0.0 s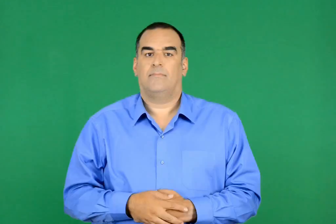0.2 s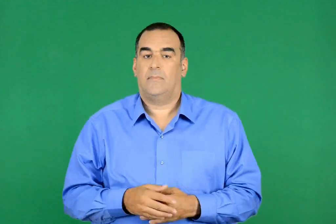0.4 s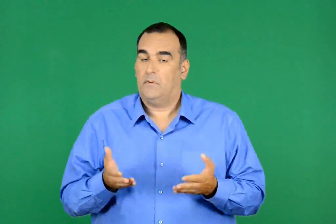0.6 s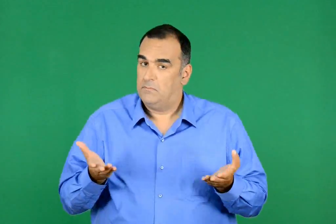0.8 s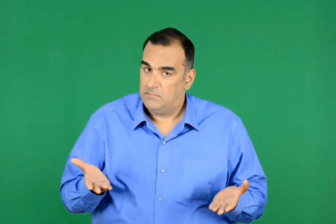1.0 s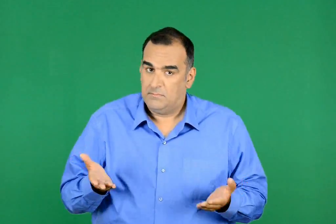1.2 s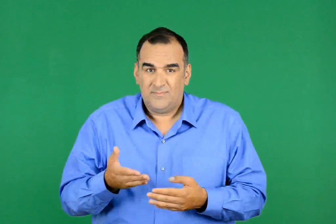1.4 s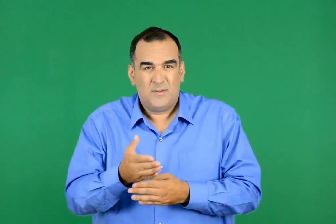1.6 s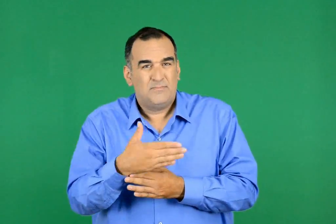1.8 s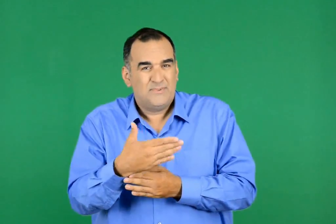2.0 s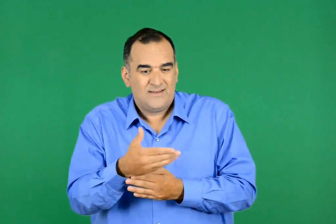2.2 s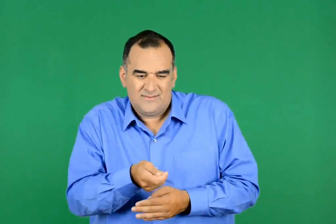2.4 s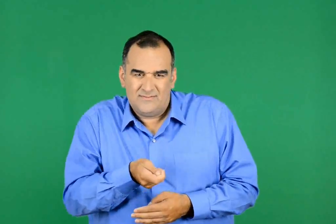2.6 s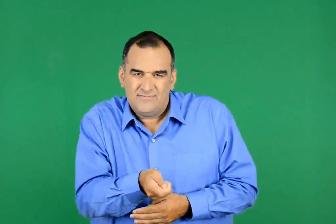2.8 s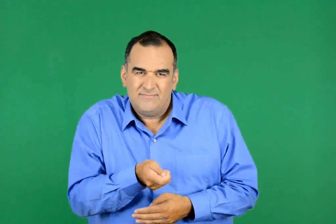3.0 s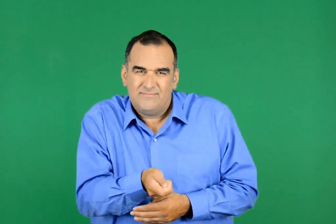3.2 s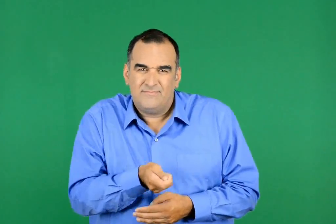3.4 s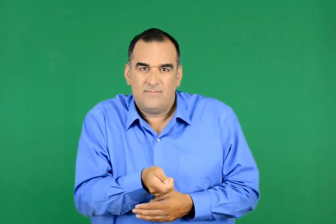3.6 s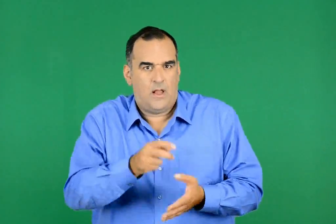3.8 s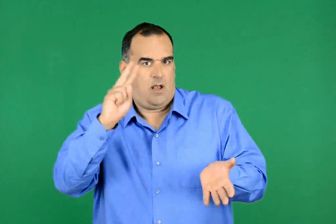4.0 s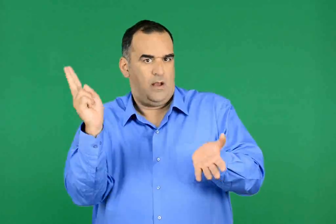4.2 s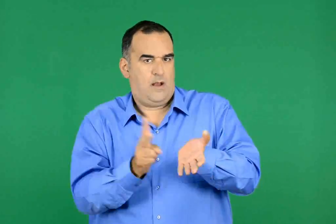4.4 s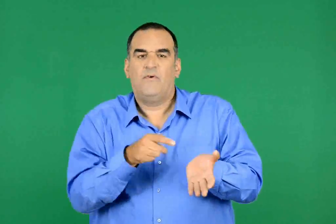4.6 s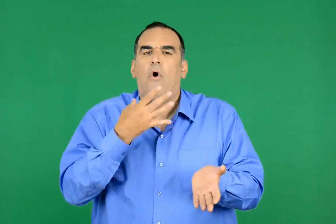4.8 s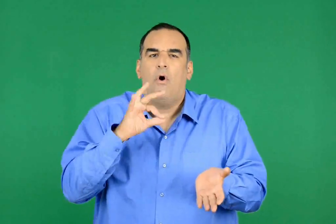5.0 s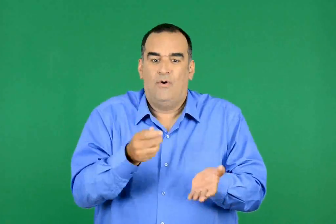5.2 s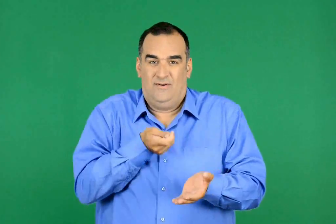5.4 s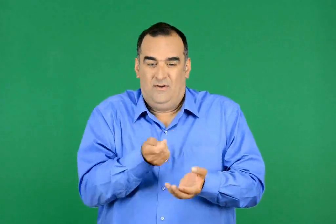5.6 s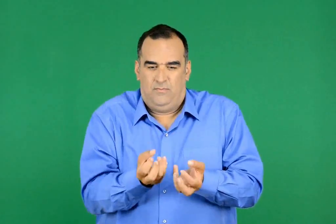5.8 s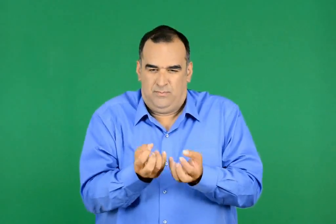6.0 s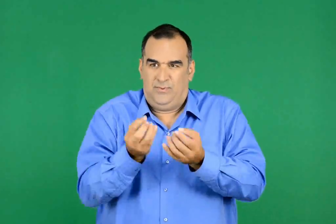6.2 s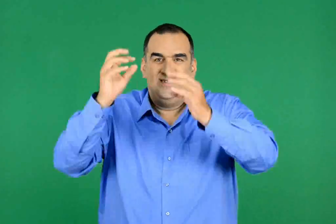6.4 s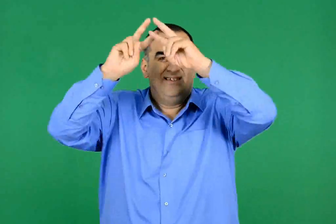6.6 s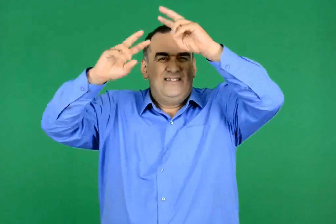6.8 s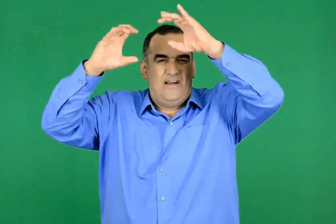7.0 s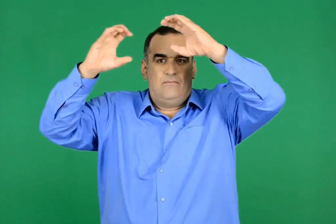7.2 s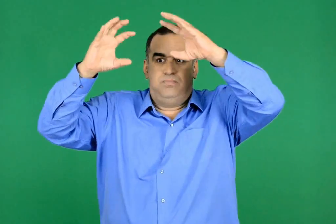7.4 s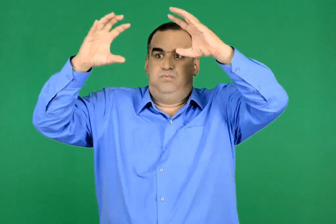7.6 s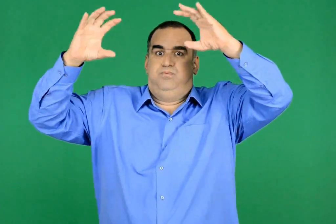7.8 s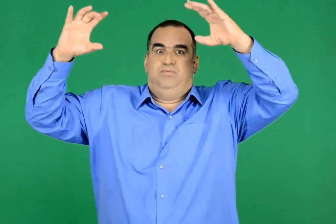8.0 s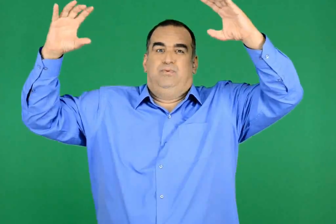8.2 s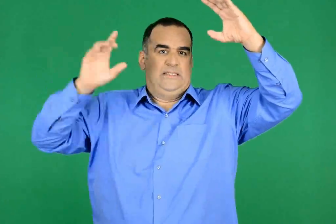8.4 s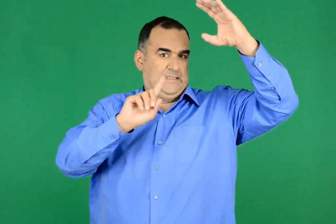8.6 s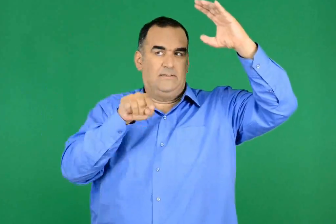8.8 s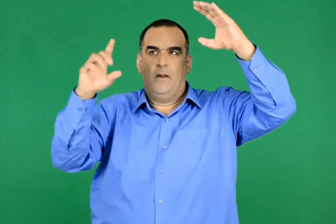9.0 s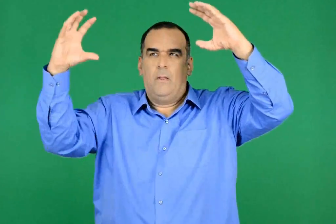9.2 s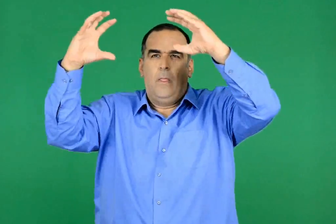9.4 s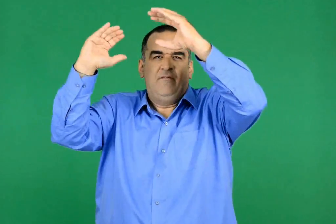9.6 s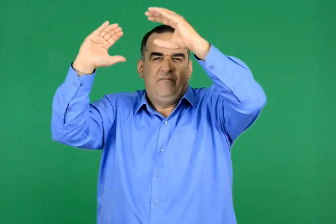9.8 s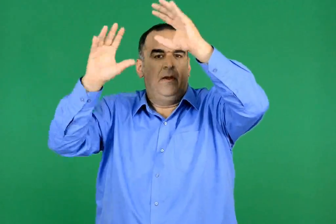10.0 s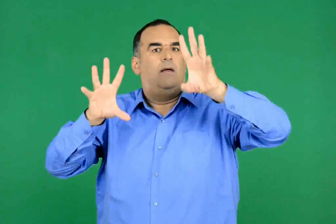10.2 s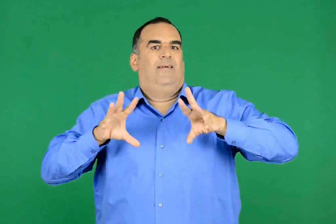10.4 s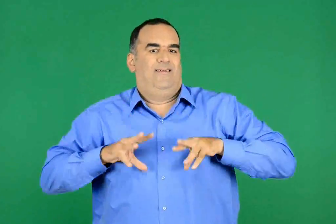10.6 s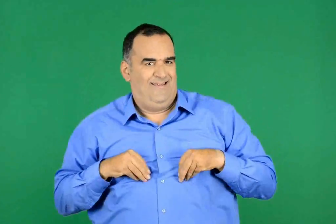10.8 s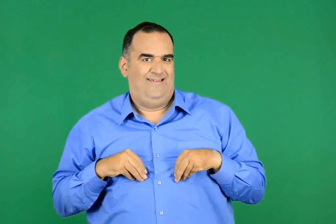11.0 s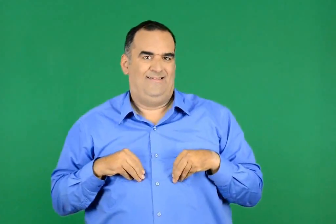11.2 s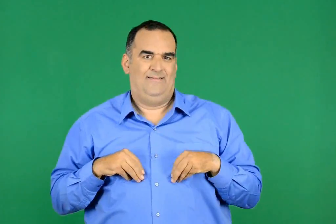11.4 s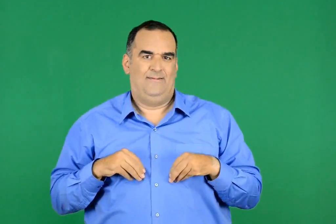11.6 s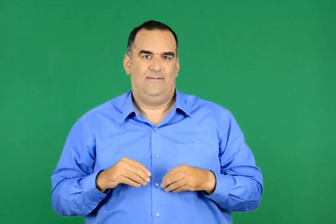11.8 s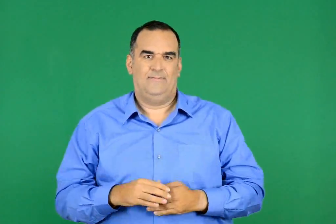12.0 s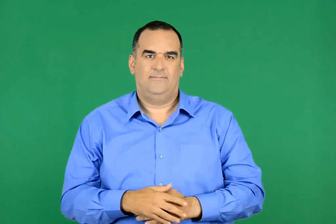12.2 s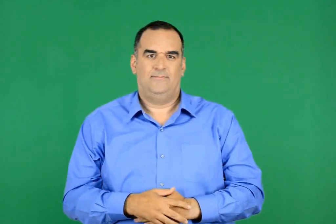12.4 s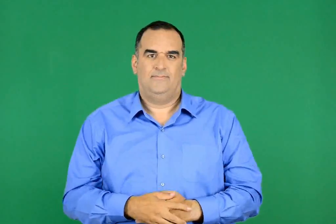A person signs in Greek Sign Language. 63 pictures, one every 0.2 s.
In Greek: επίσης , απαγορεύεται να τηγανίζετε ψάρια , για να µη µεγαλώσει το νέφος , διότι τώρα τι είναι , ένα συννεφάκι είναι εκεί χάμω , θα το συνηθίσετε
